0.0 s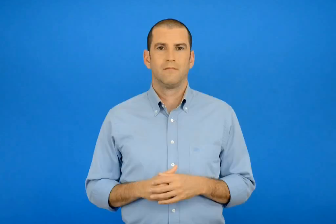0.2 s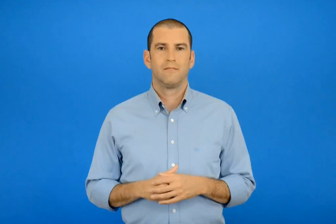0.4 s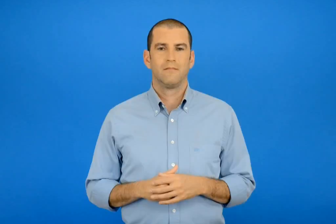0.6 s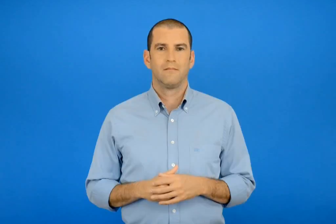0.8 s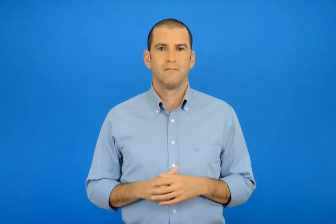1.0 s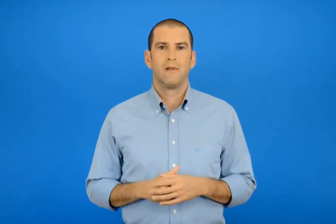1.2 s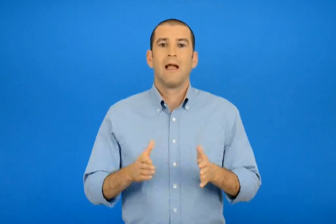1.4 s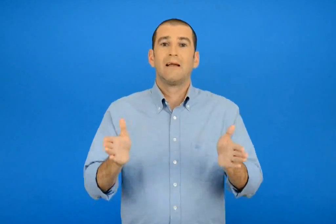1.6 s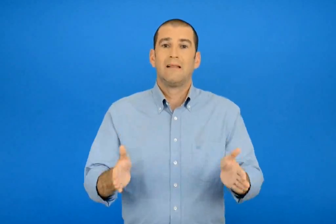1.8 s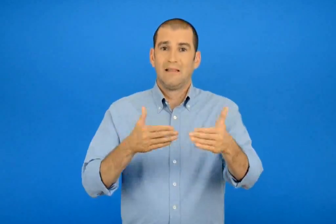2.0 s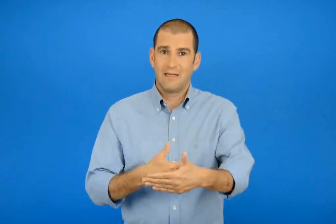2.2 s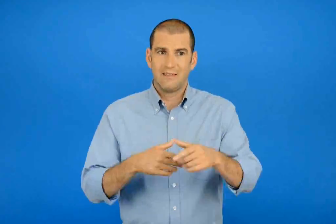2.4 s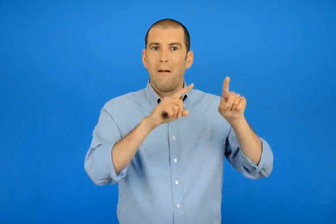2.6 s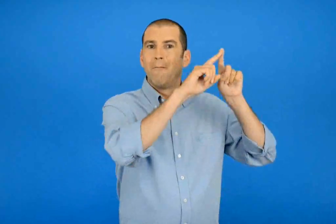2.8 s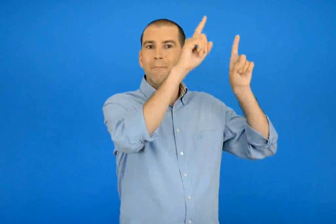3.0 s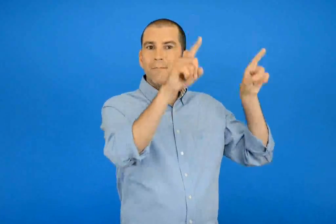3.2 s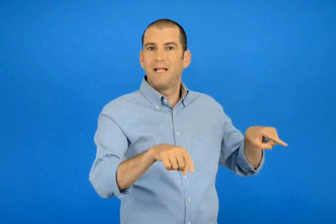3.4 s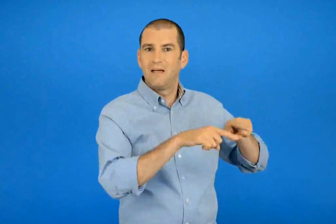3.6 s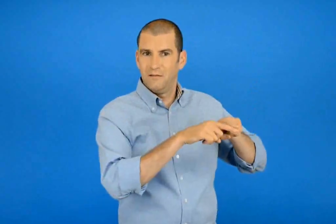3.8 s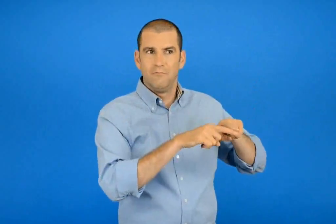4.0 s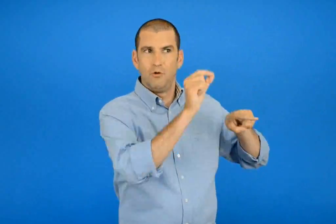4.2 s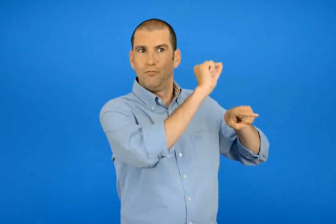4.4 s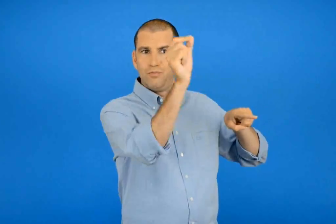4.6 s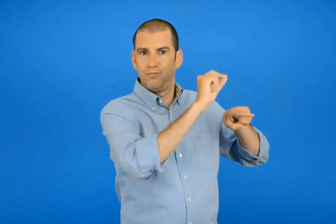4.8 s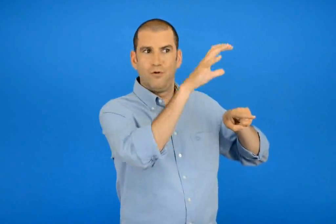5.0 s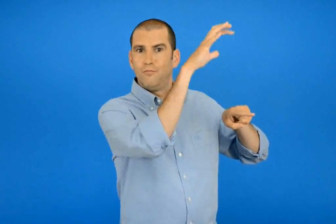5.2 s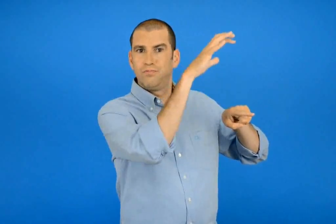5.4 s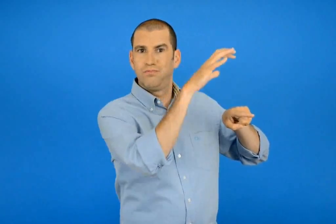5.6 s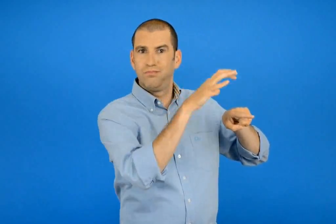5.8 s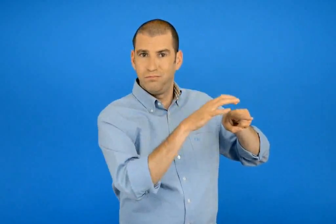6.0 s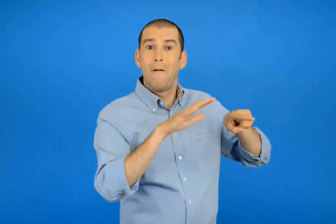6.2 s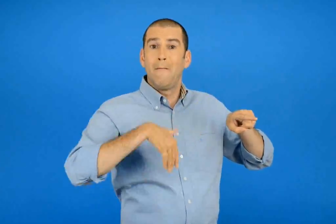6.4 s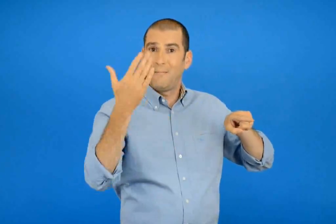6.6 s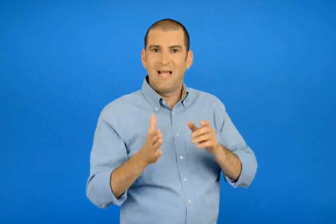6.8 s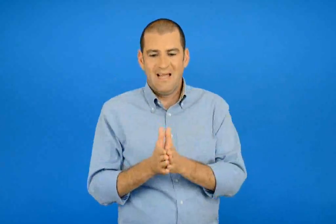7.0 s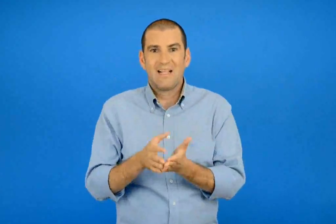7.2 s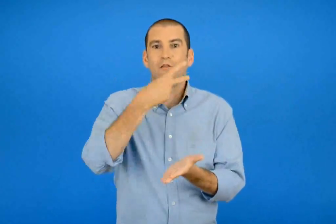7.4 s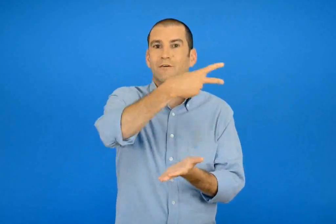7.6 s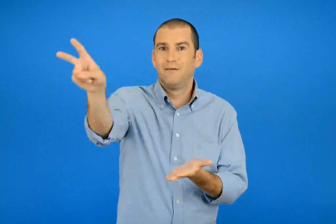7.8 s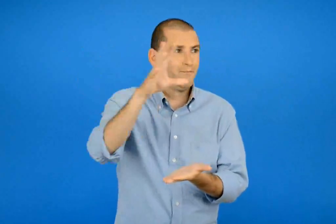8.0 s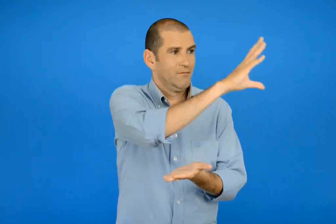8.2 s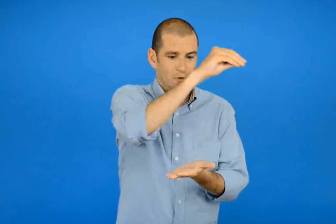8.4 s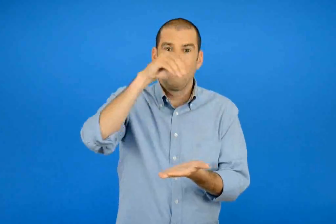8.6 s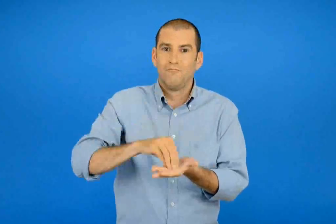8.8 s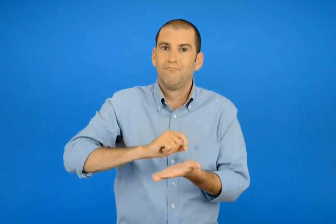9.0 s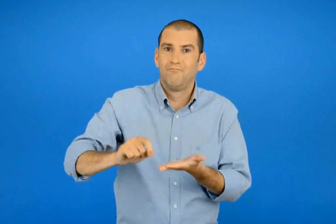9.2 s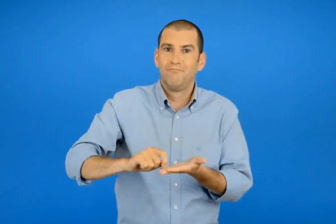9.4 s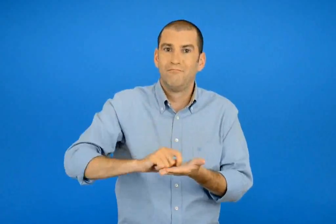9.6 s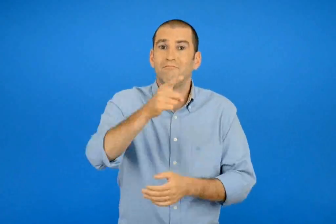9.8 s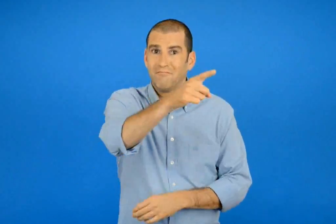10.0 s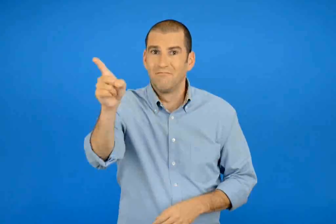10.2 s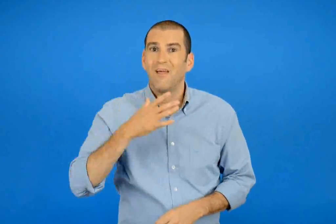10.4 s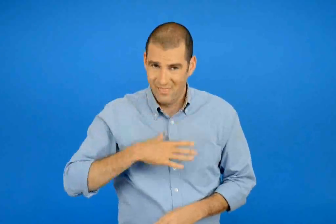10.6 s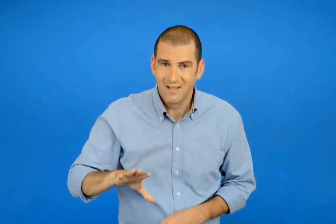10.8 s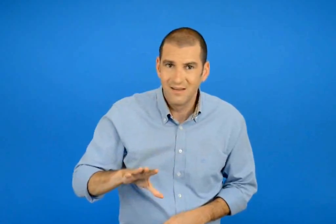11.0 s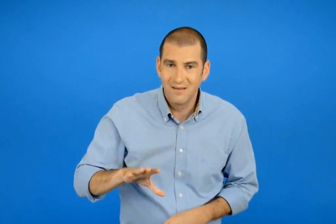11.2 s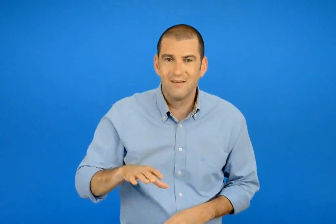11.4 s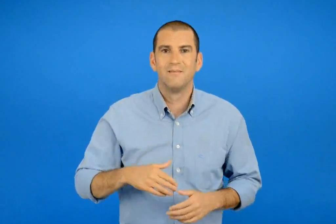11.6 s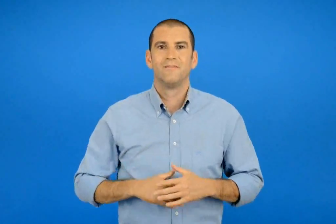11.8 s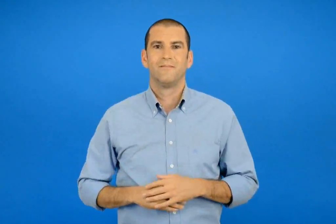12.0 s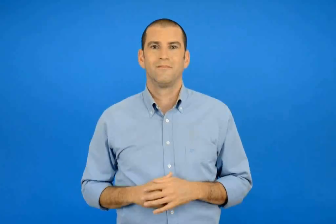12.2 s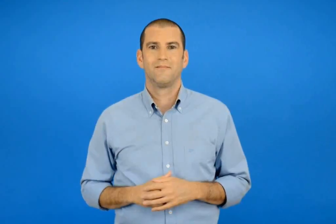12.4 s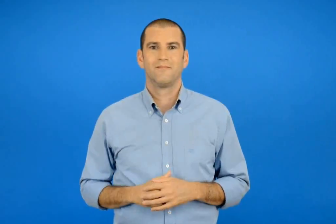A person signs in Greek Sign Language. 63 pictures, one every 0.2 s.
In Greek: θέλετε να τη γράψουμε στον πίνακα της τάξης για να την αντιγράψετε στο τετράδιο σας ;
